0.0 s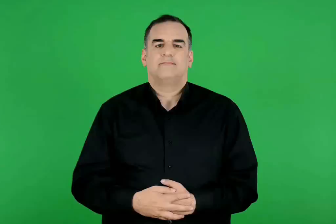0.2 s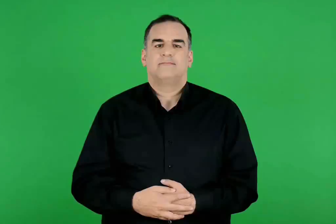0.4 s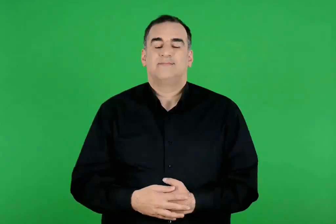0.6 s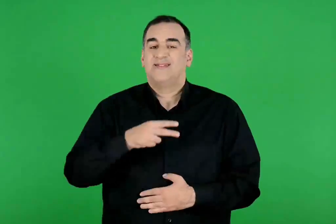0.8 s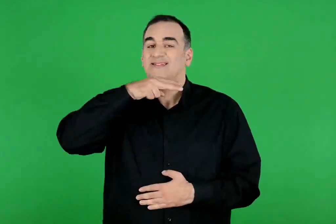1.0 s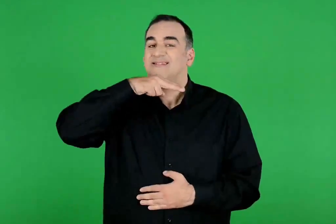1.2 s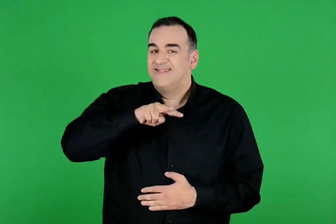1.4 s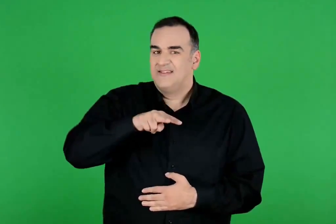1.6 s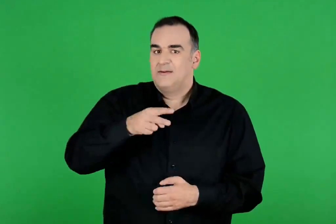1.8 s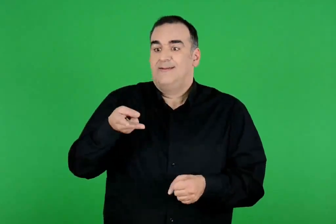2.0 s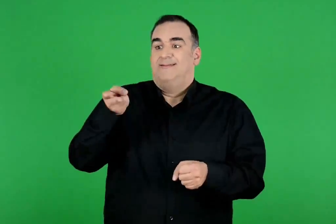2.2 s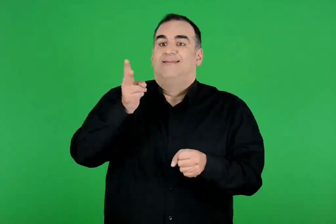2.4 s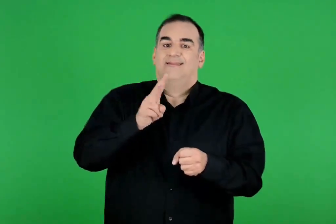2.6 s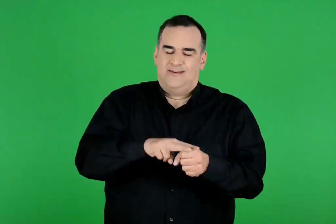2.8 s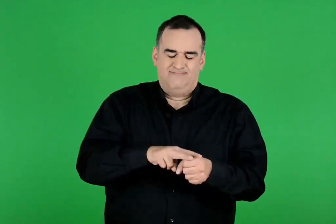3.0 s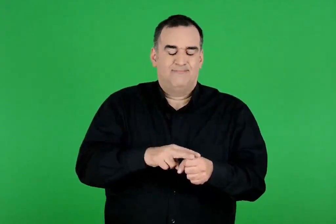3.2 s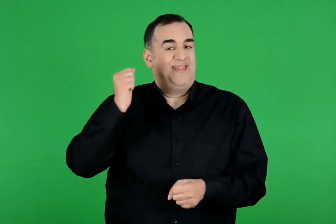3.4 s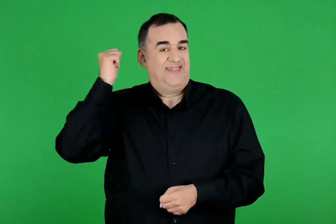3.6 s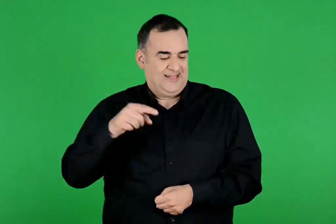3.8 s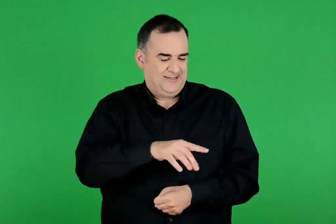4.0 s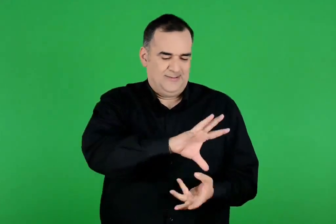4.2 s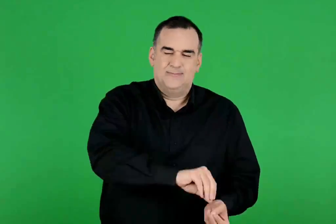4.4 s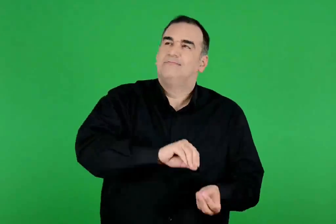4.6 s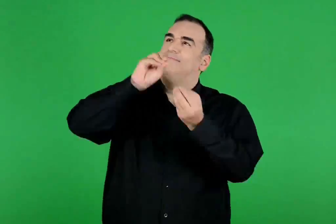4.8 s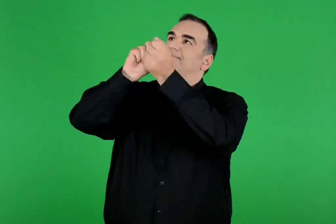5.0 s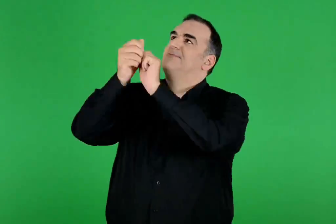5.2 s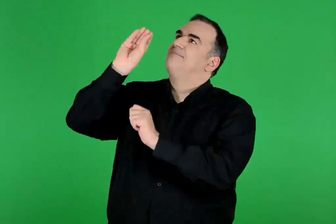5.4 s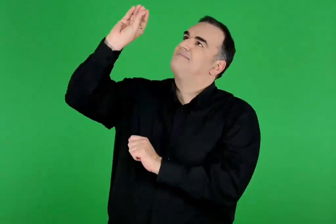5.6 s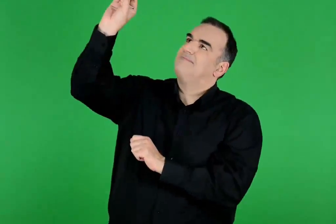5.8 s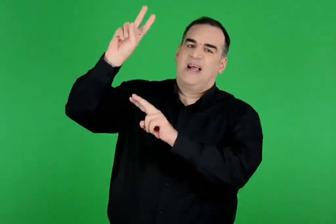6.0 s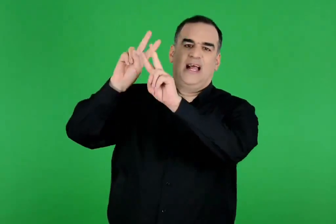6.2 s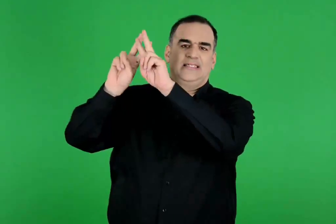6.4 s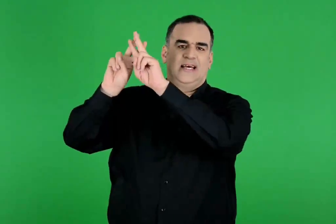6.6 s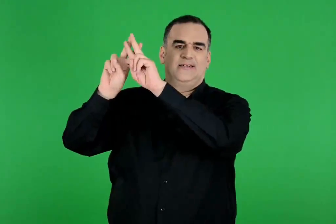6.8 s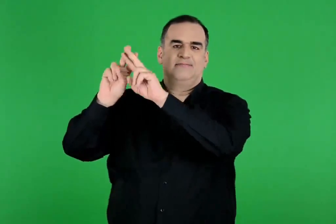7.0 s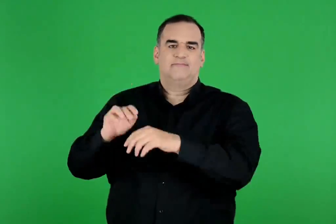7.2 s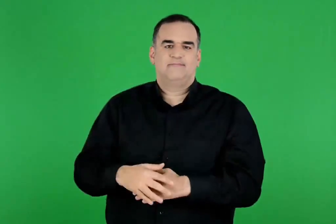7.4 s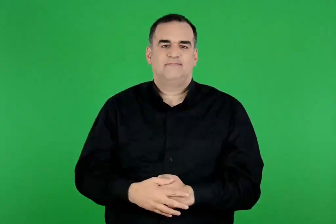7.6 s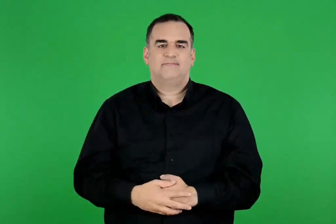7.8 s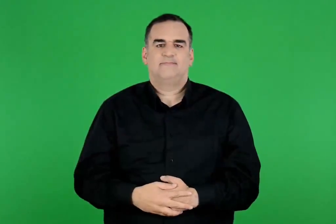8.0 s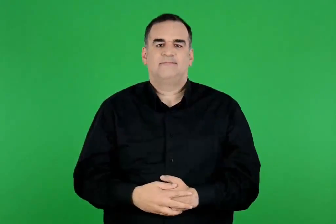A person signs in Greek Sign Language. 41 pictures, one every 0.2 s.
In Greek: όταν πέθανε η αμάλθεια , ο δίας την έκανε αστέρι
